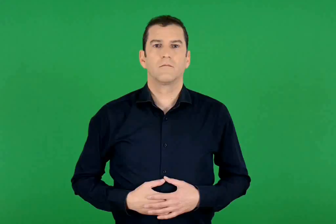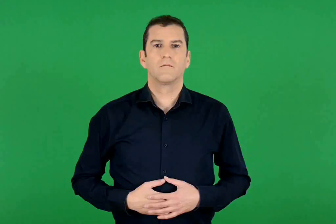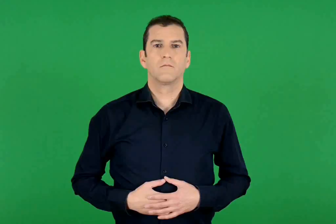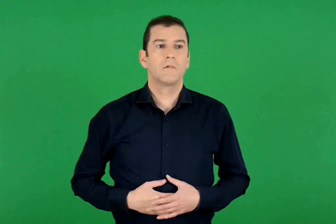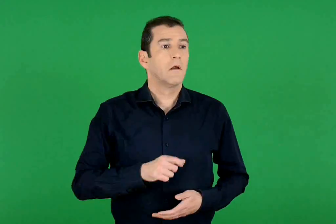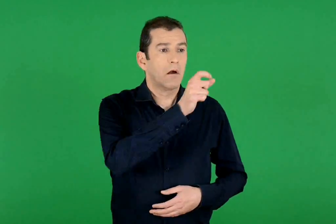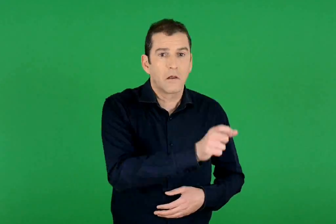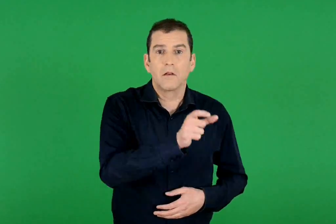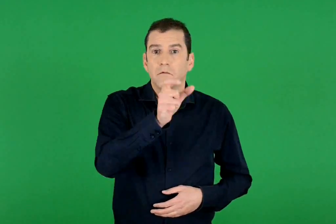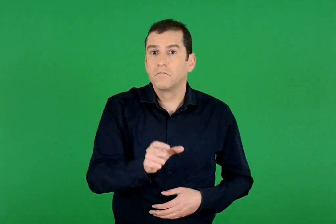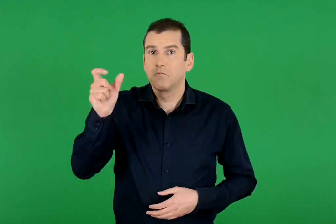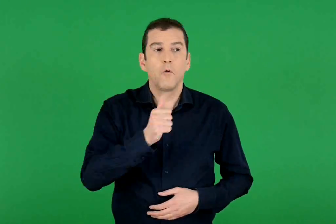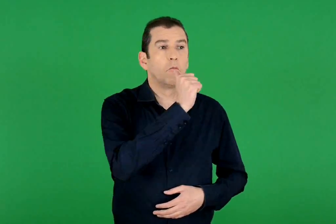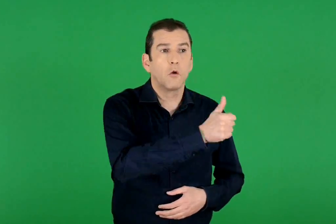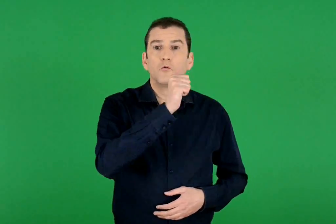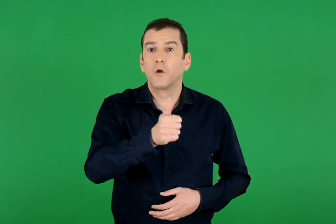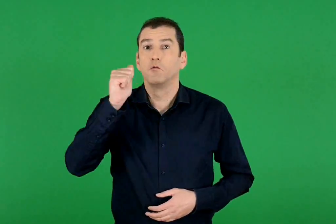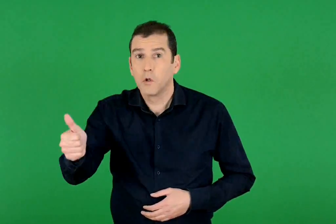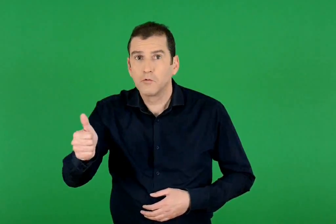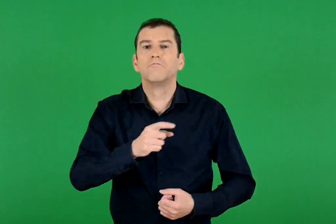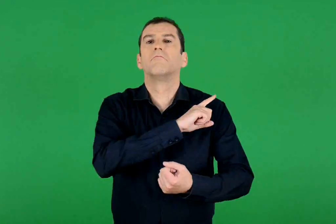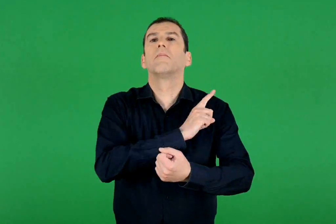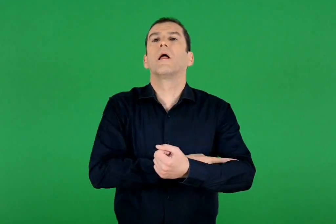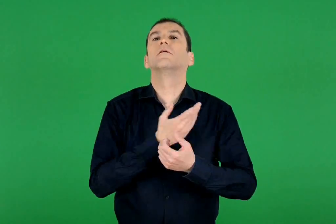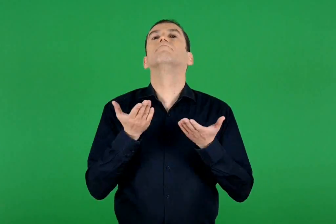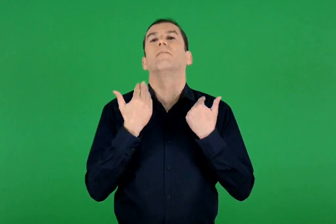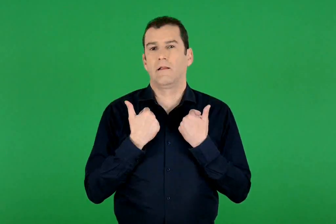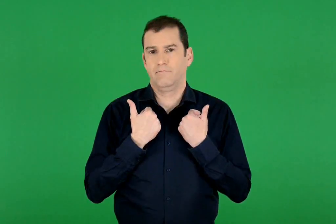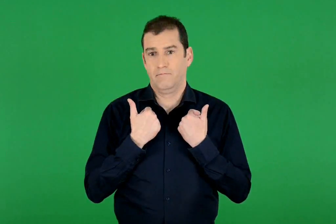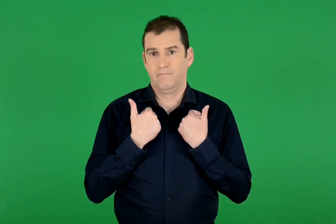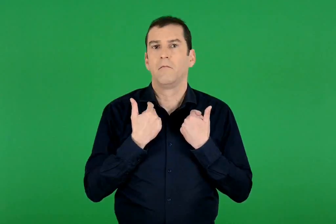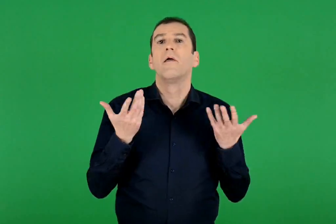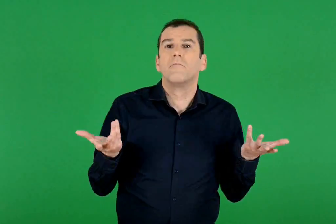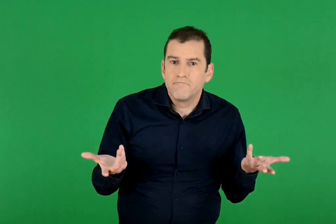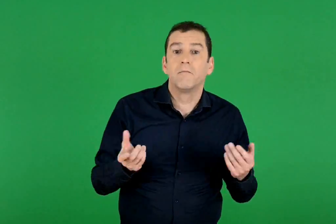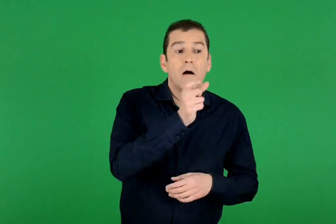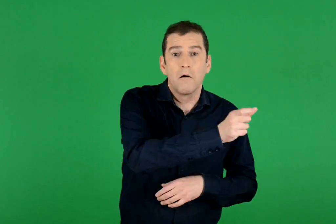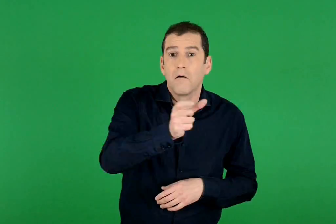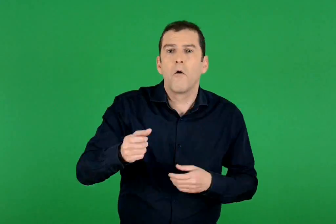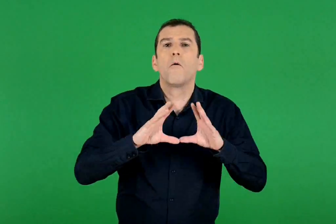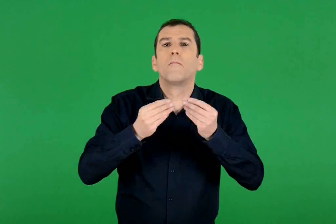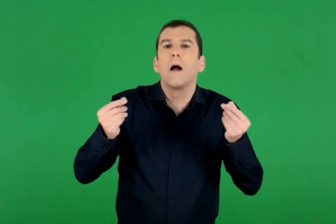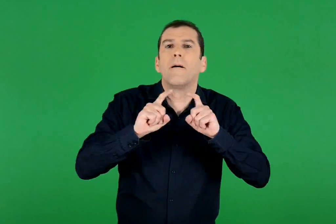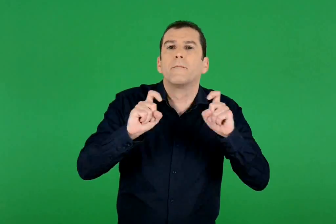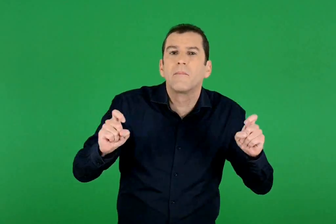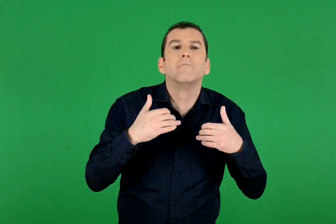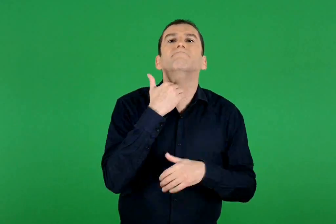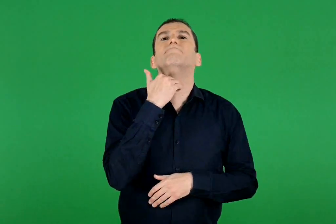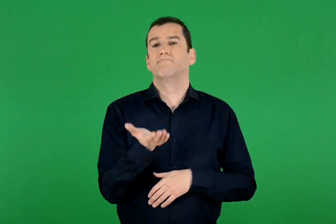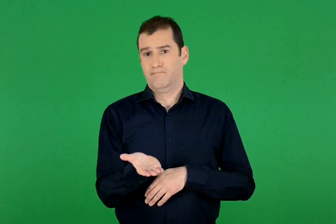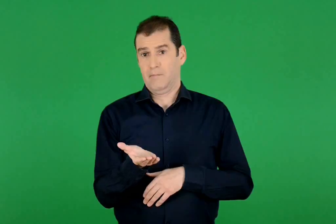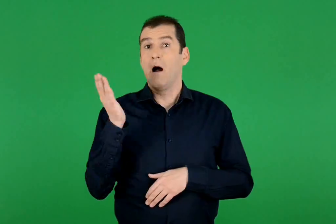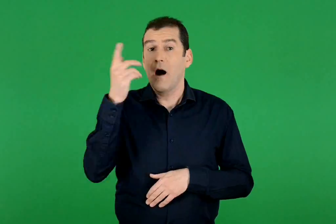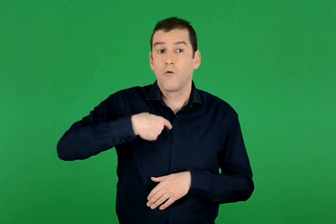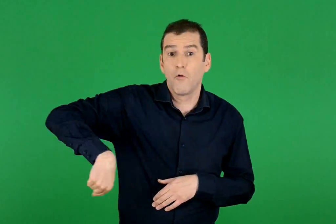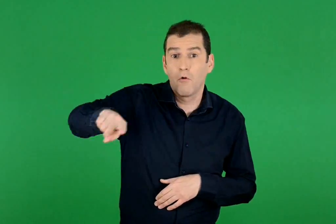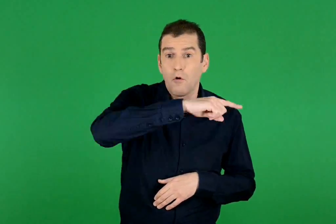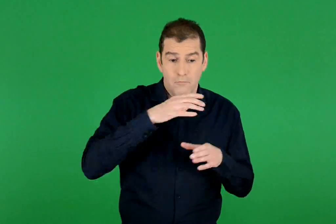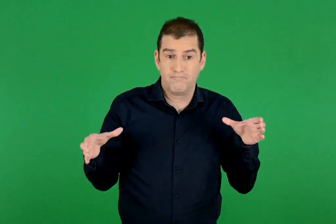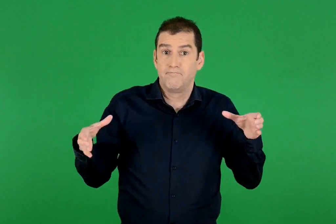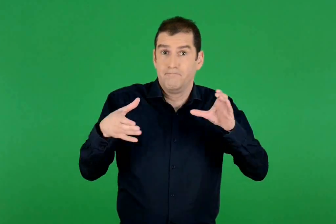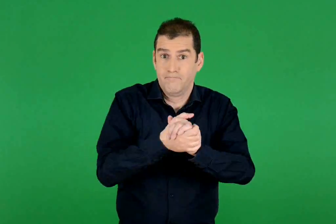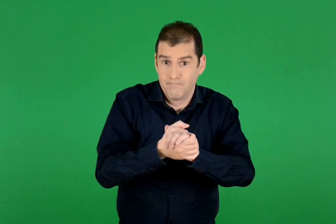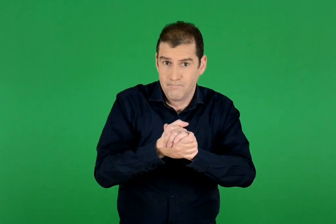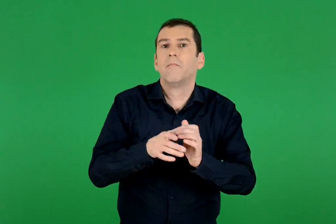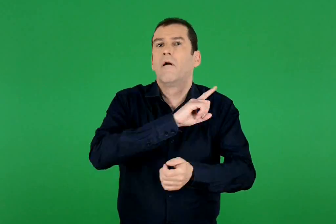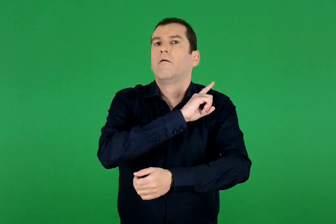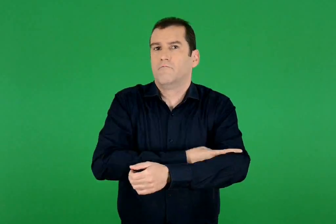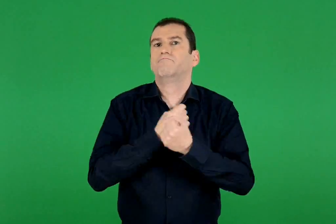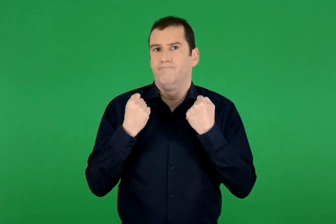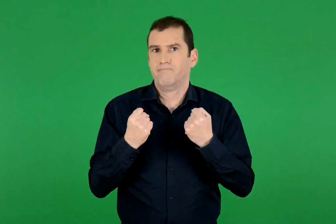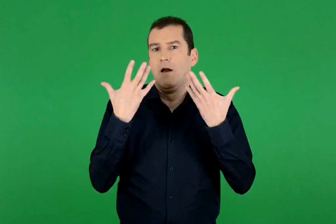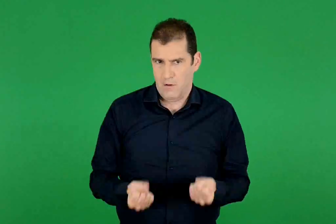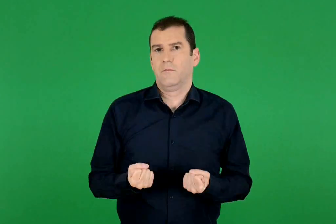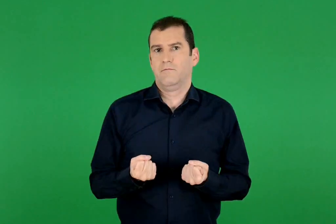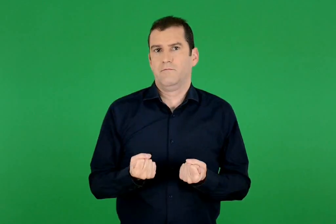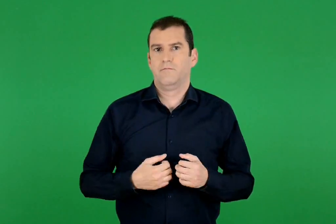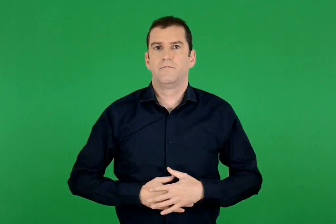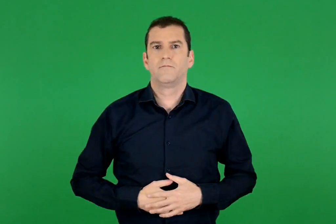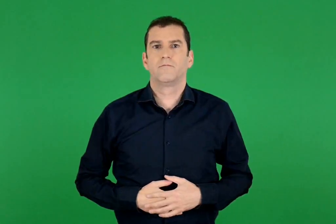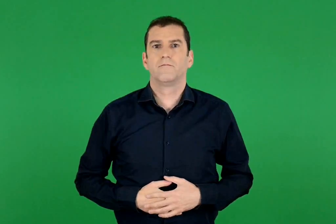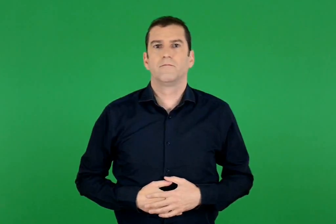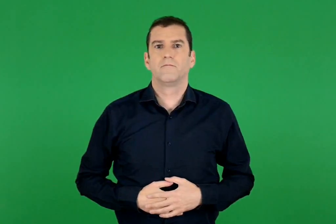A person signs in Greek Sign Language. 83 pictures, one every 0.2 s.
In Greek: καθένας μόνος του δεν έχει δύναμη , δηλαδή δεν μπορεί να κάνει πολλά πράγματα. αν όμως ενωθούμε , αποκτούμε δύναμη
